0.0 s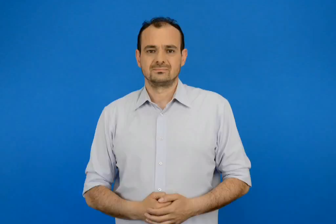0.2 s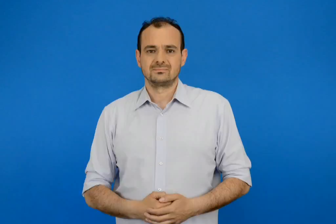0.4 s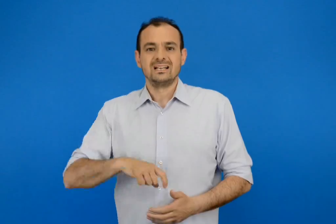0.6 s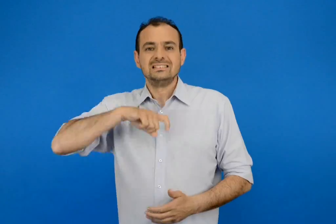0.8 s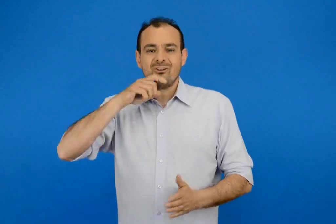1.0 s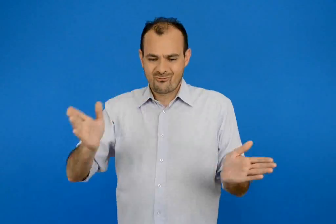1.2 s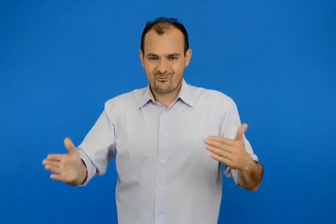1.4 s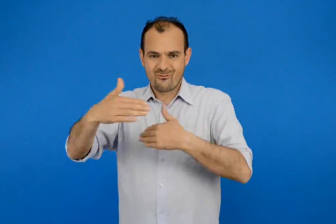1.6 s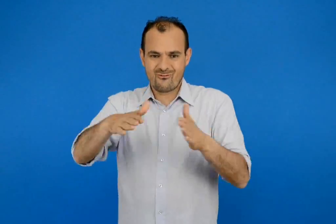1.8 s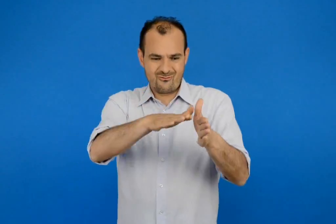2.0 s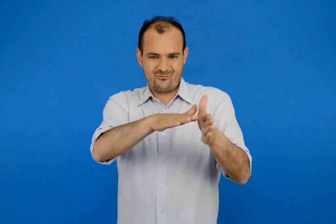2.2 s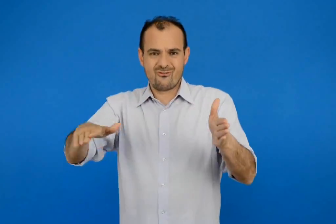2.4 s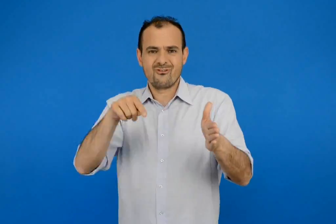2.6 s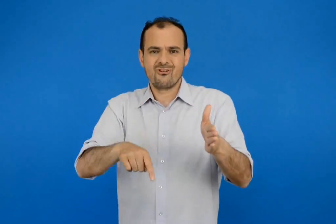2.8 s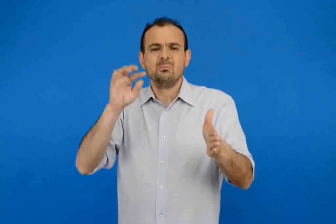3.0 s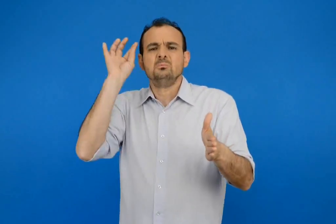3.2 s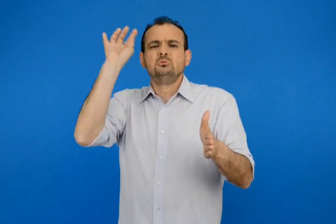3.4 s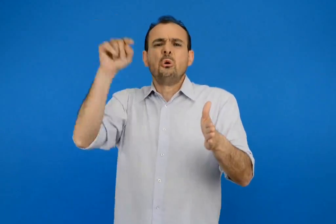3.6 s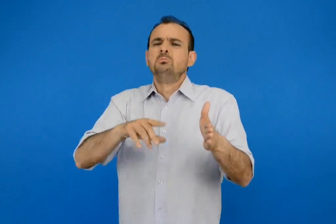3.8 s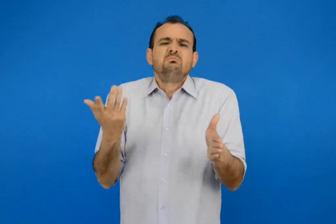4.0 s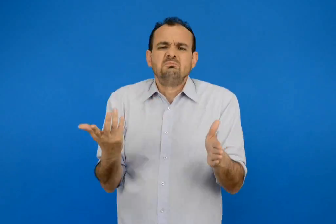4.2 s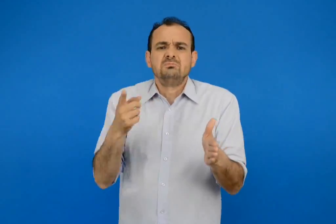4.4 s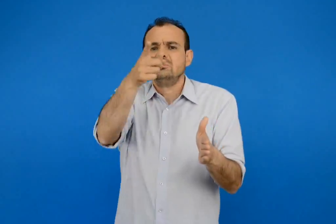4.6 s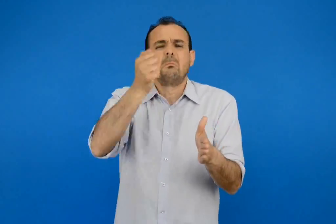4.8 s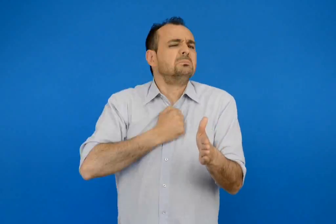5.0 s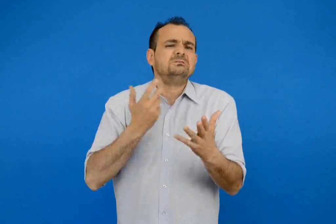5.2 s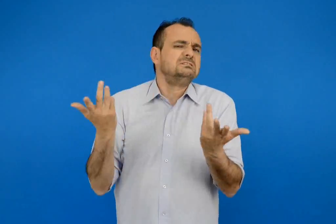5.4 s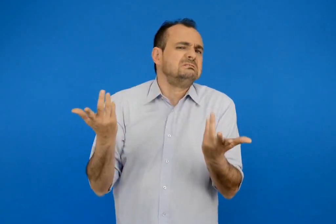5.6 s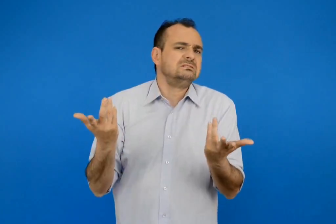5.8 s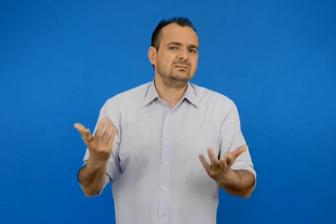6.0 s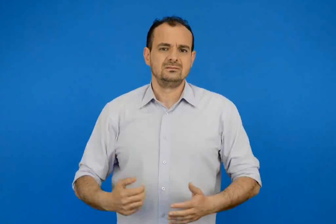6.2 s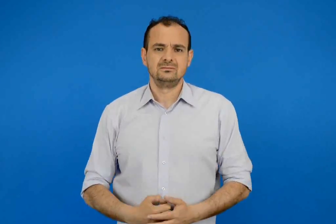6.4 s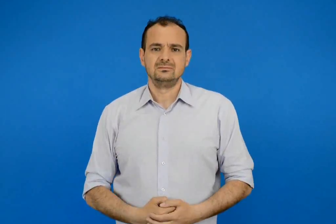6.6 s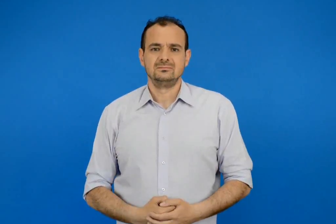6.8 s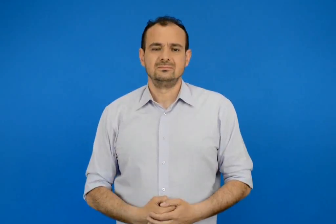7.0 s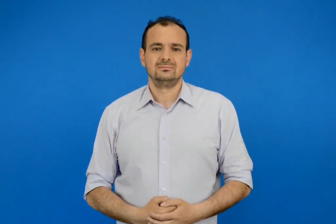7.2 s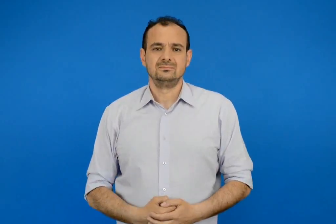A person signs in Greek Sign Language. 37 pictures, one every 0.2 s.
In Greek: σε τι νομίζεις πως χρησίμευε η κασέλα ;
